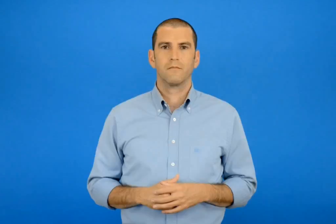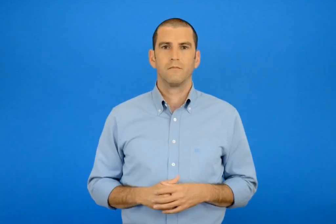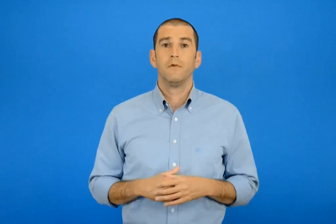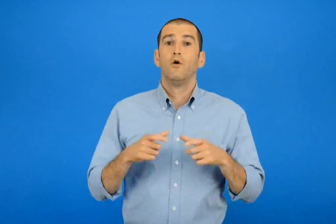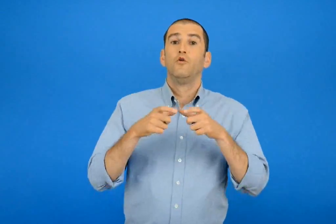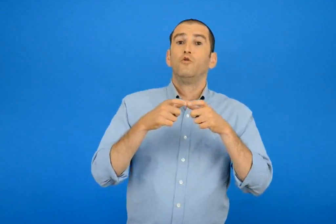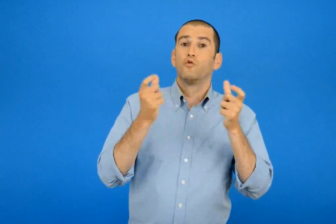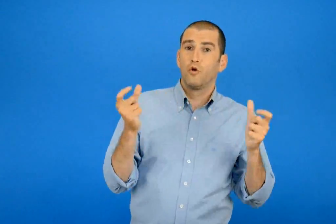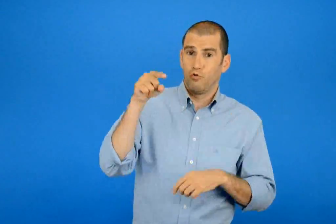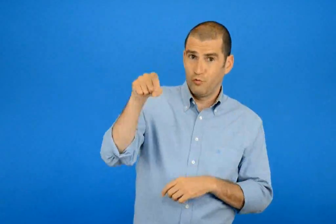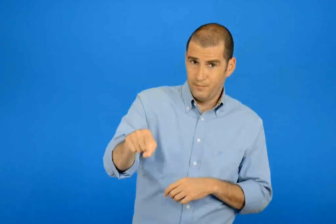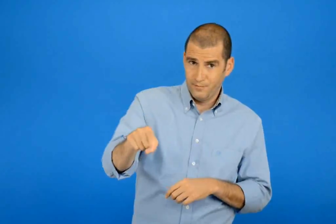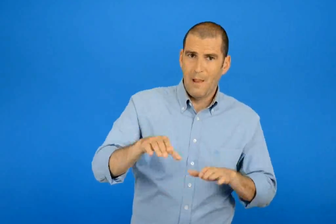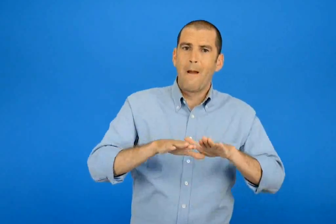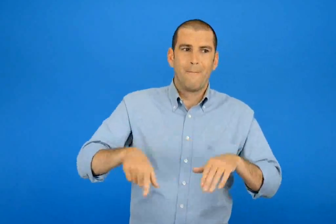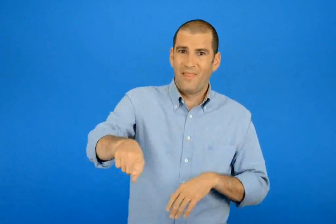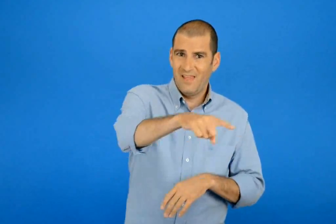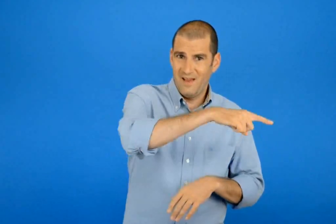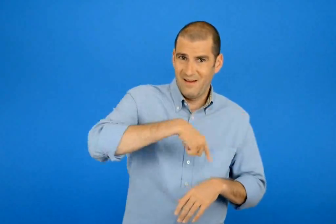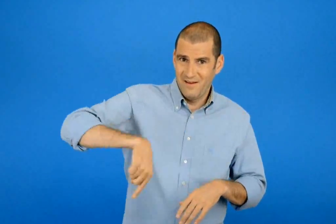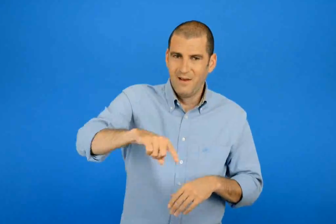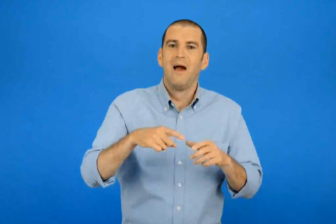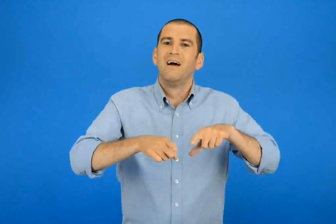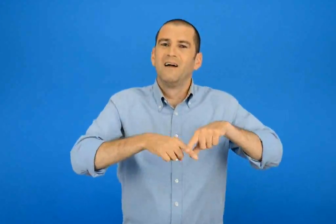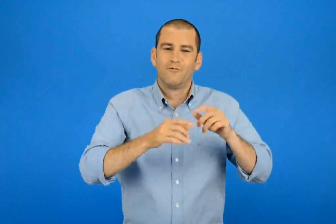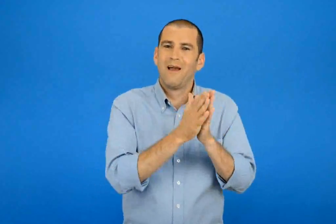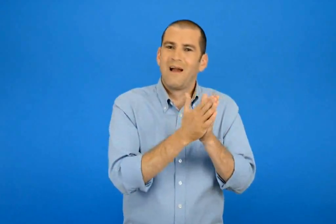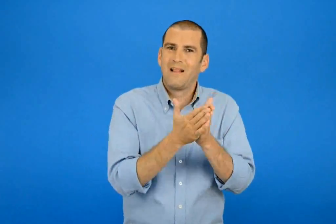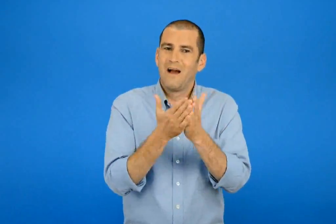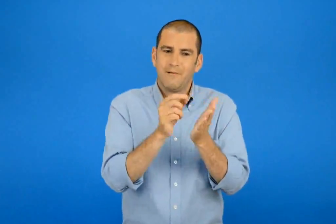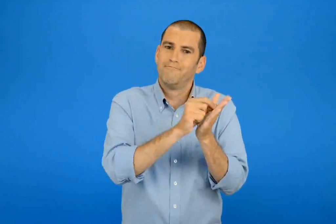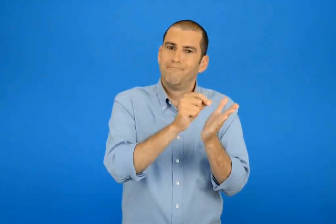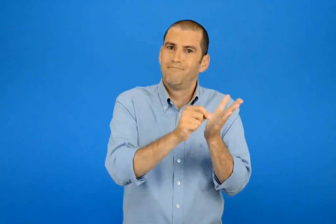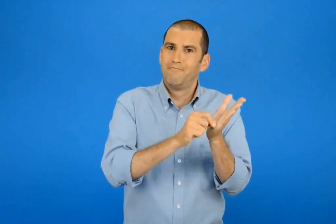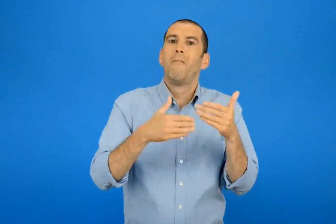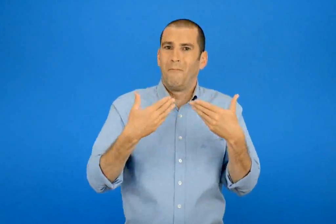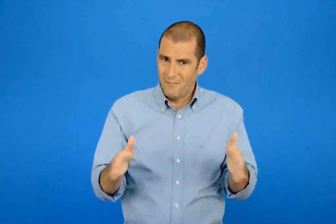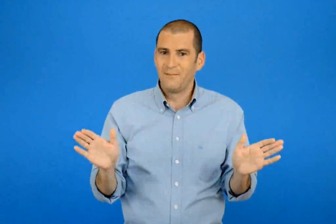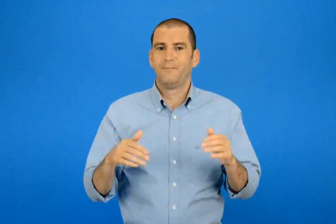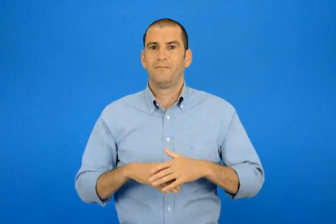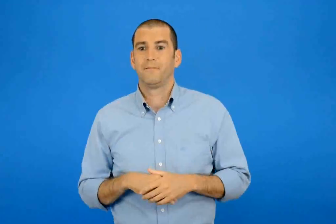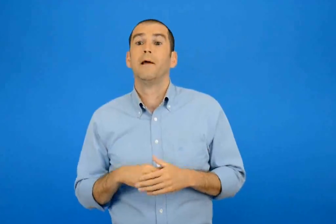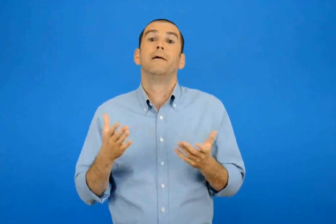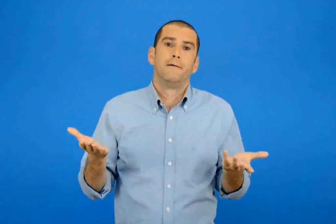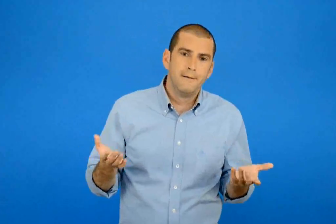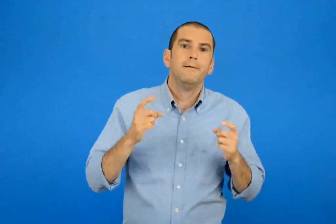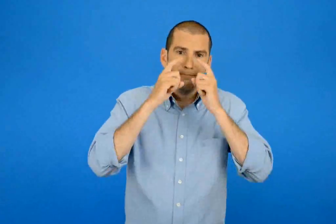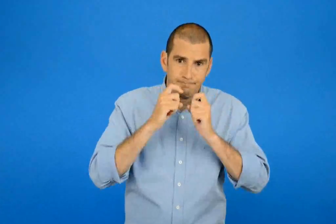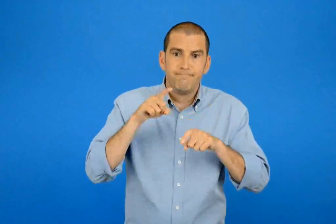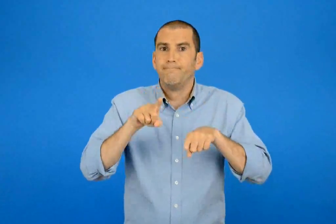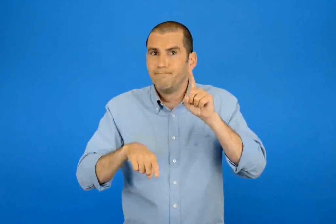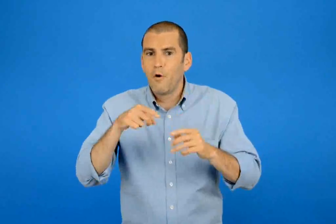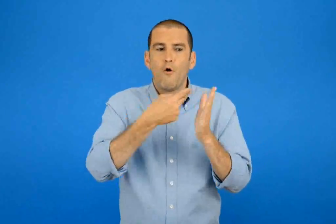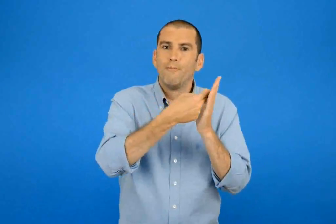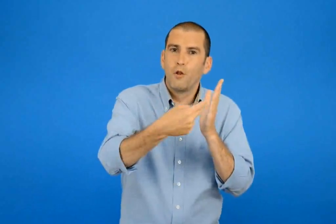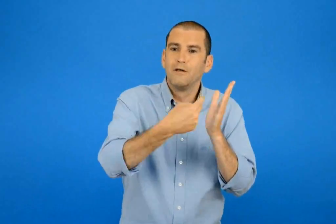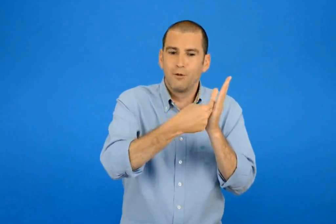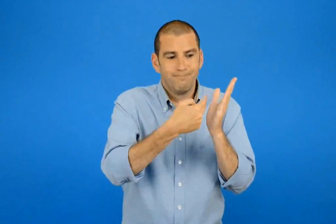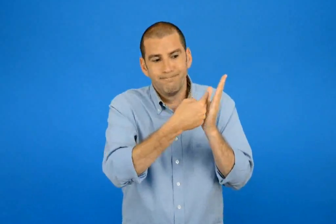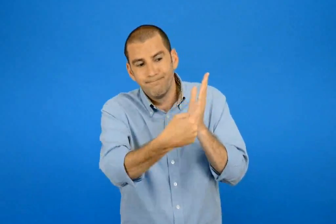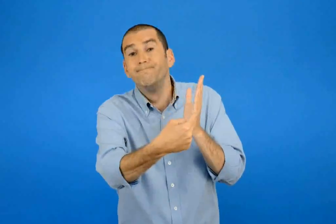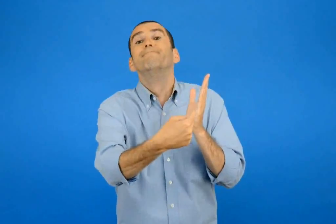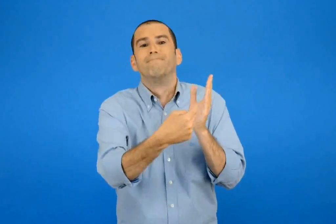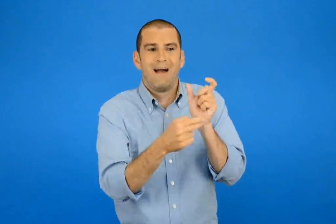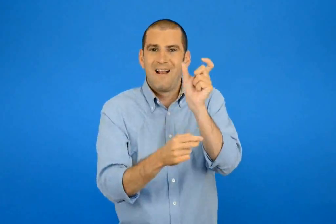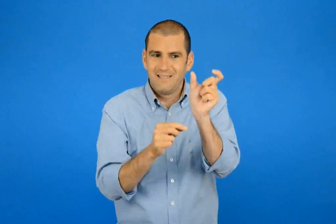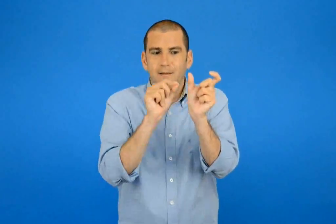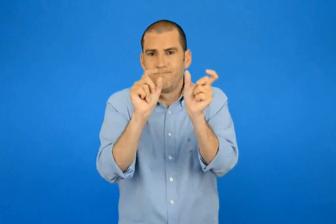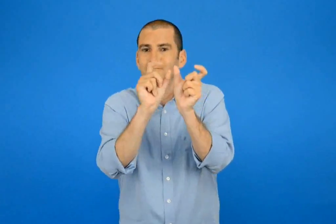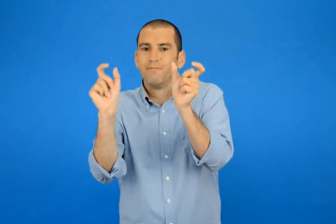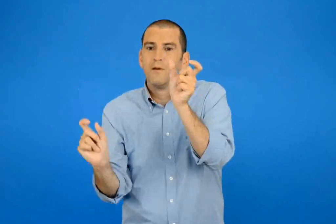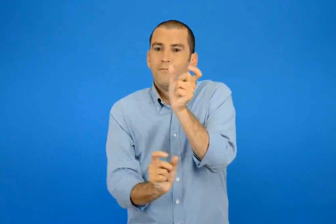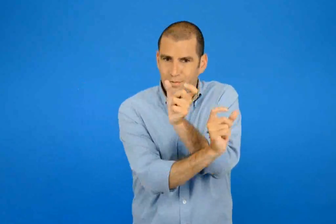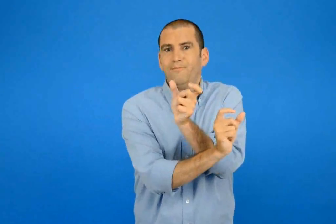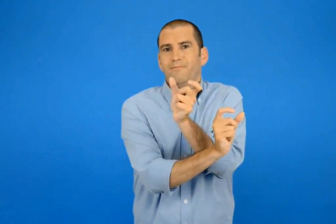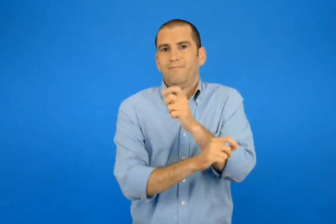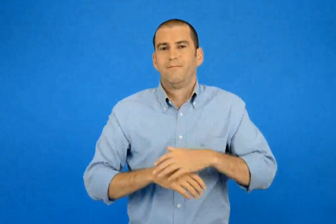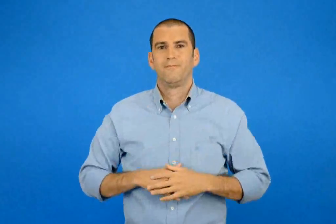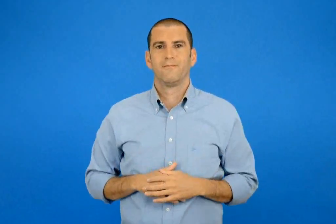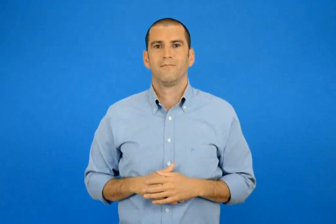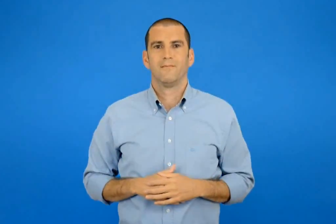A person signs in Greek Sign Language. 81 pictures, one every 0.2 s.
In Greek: τα παιδιά έγραψαν στο σχολείο χριστουγεννιάτικες κάρτες χρειάστηκε όμως να χωρίσουν κάποιές λέξεις στο τέλος της σειράς
